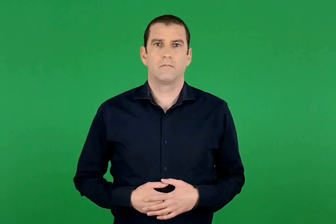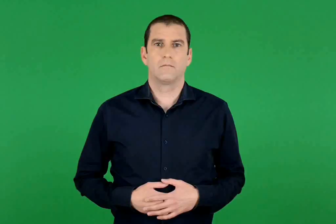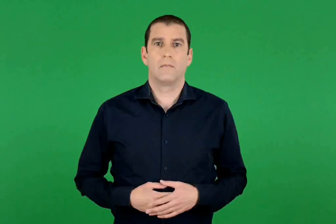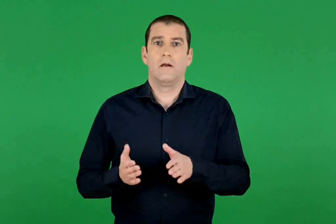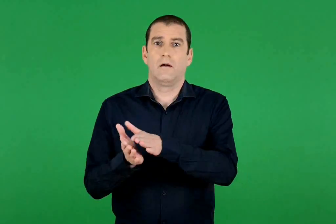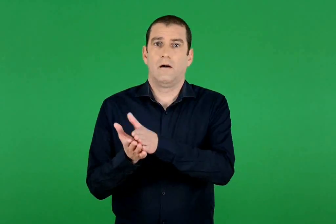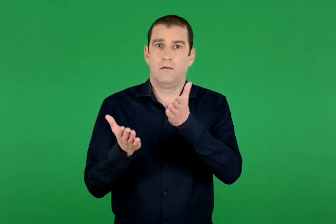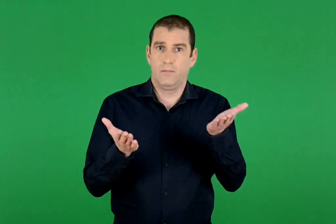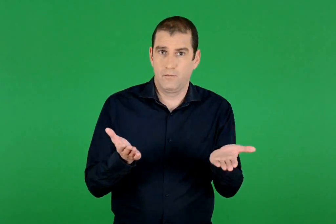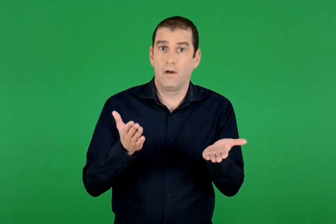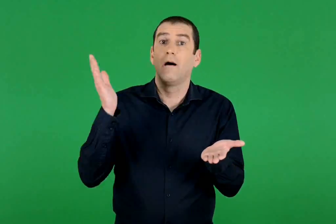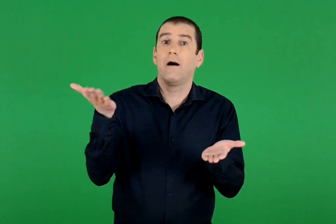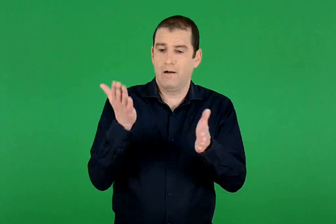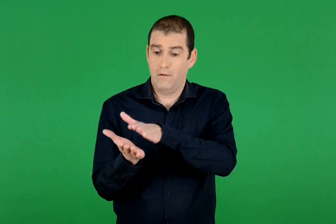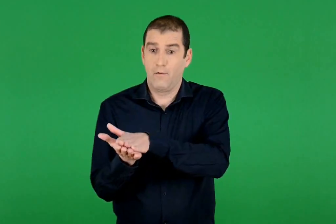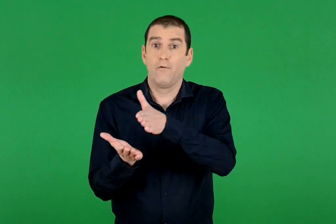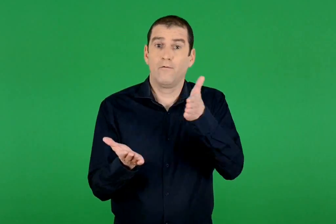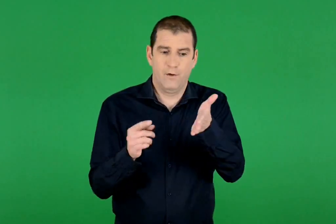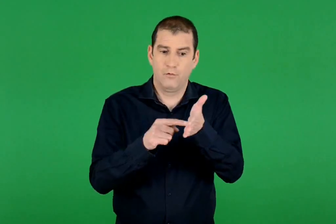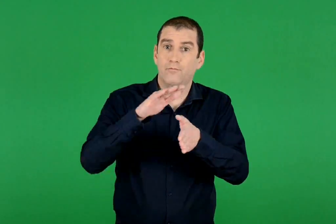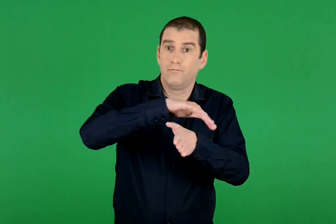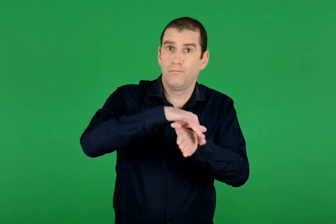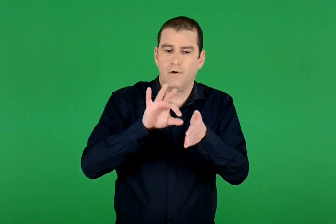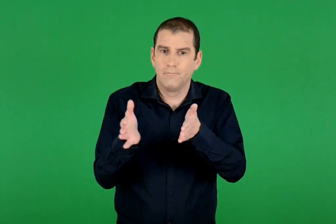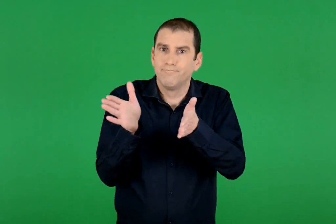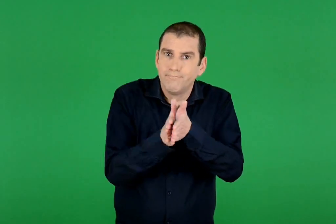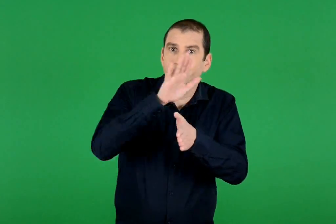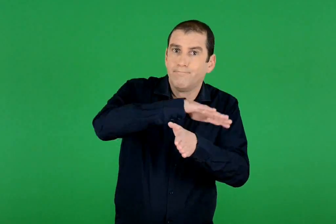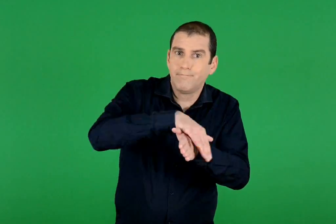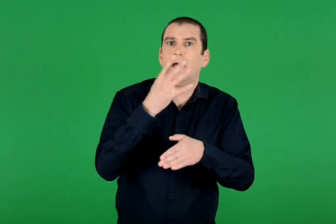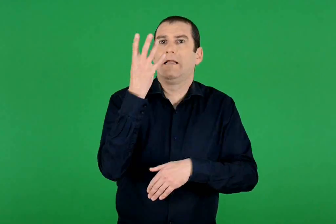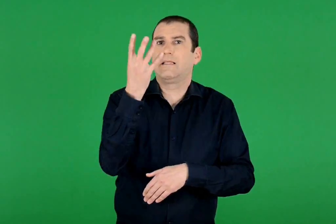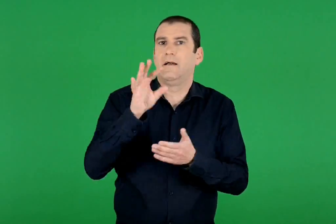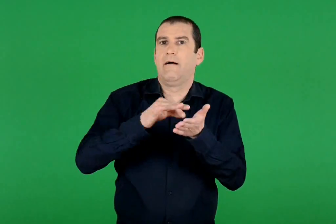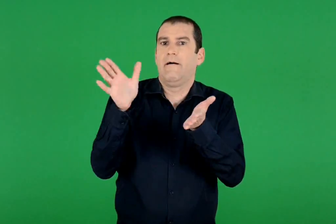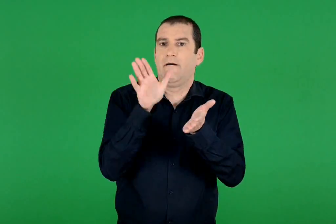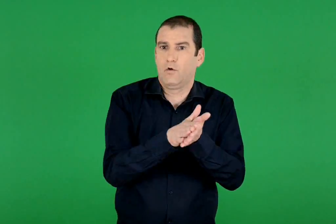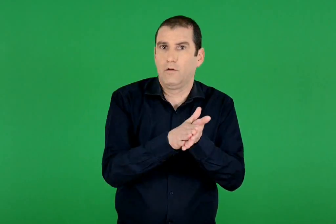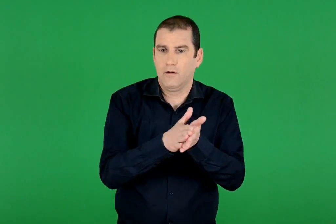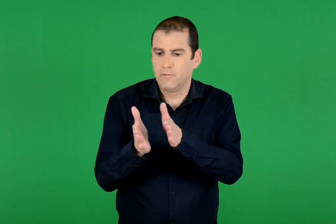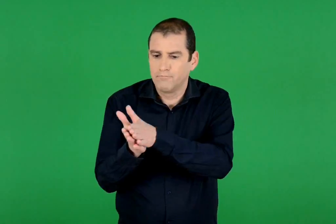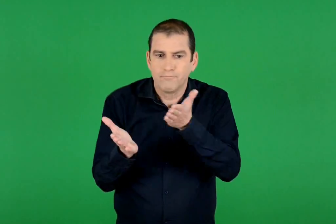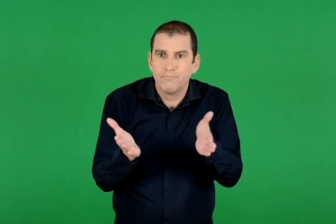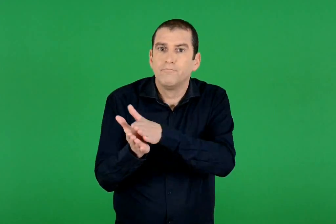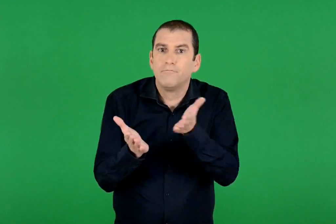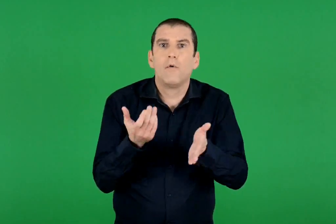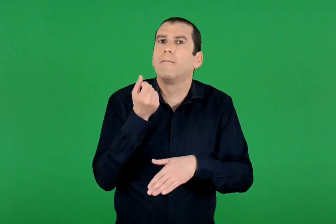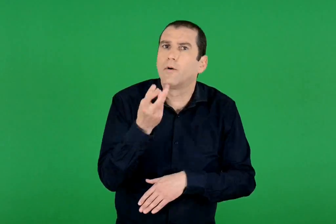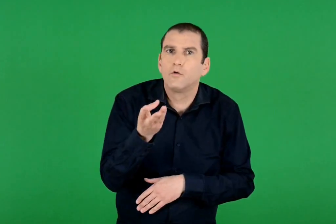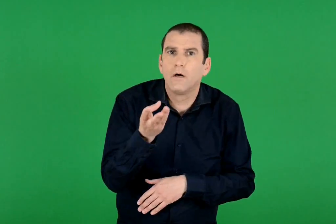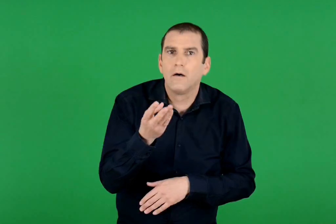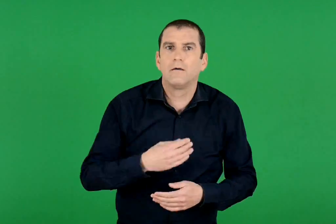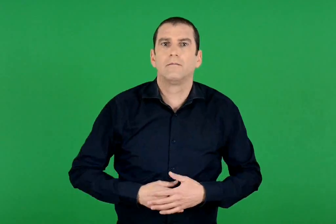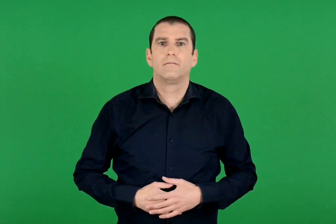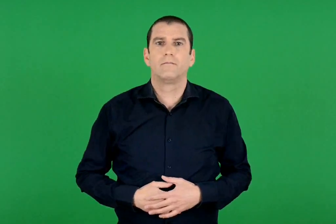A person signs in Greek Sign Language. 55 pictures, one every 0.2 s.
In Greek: αν σε κάθε φύλλο του άλμπουμ βάλει 4 αυτοκόλλητα πόσα φύλλα θα χρησιμοποιήσει ;
